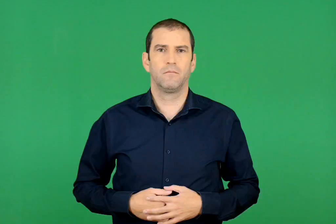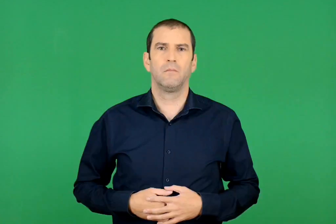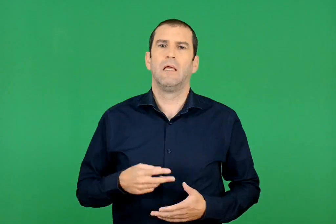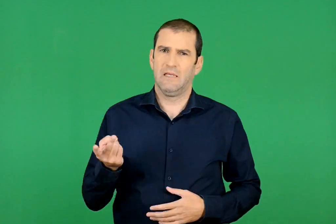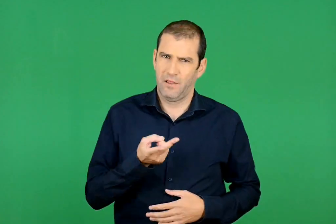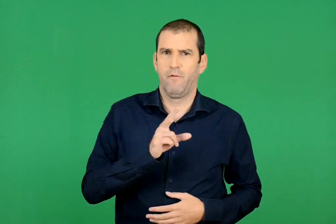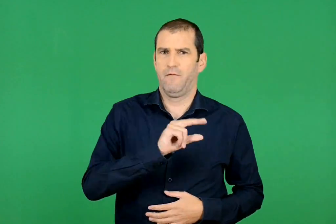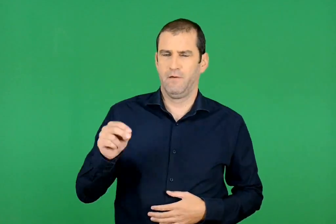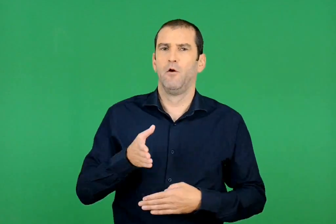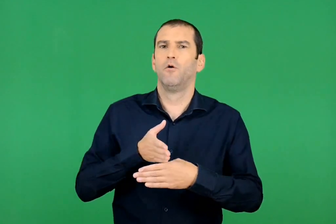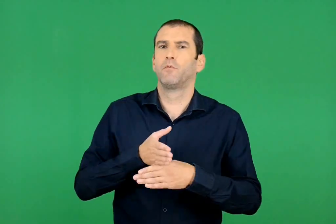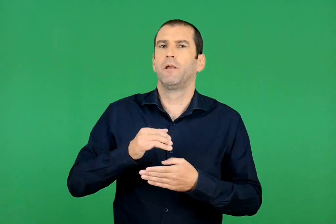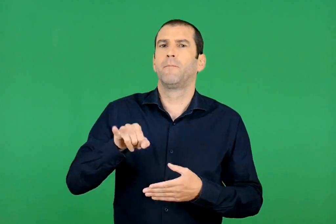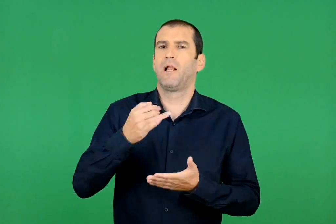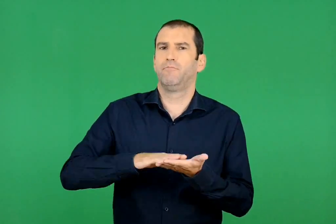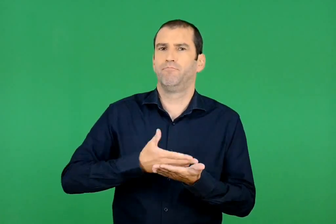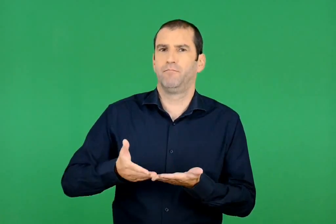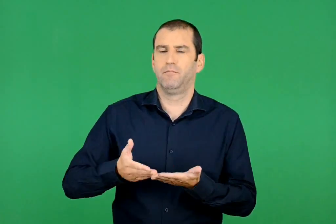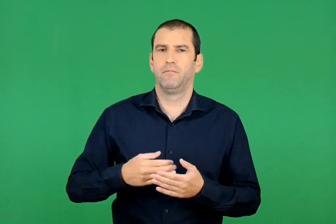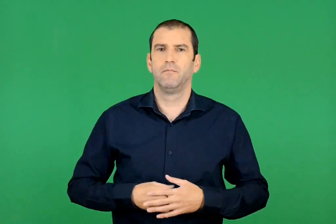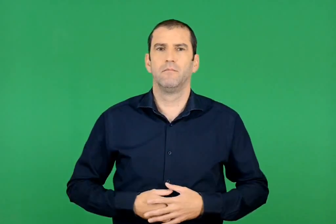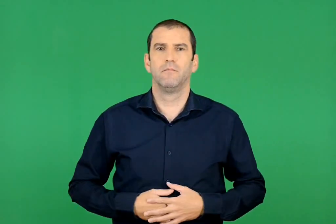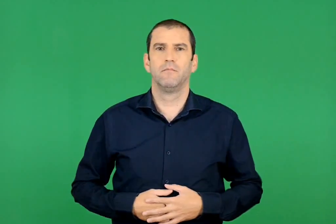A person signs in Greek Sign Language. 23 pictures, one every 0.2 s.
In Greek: ψωμί με μέλι και οι δύο
